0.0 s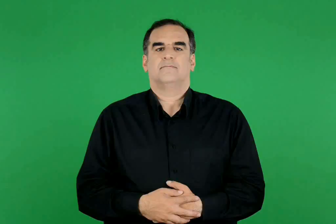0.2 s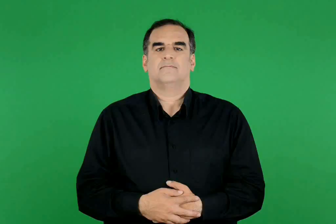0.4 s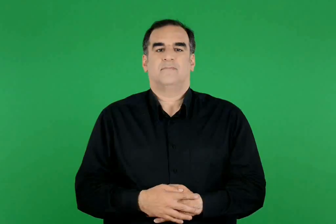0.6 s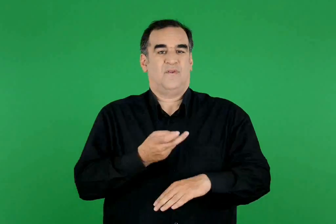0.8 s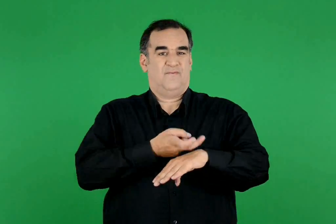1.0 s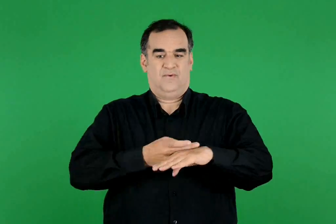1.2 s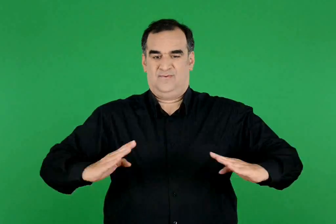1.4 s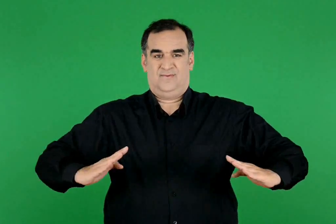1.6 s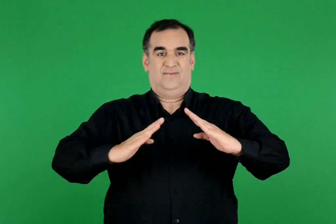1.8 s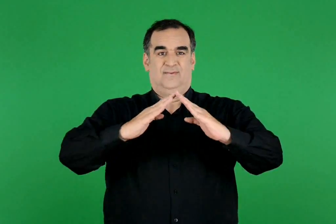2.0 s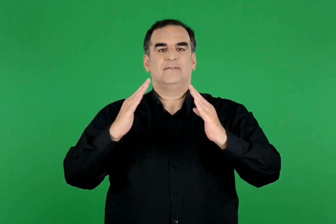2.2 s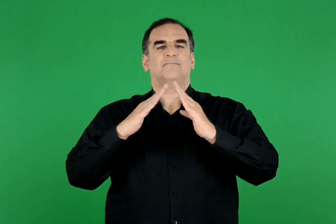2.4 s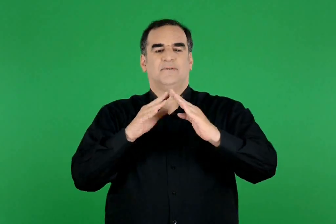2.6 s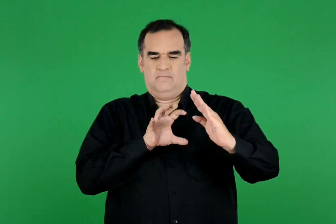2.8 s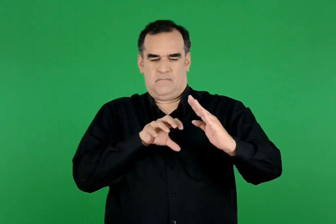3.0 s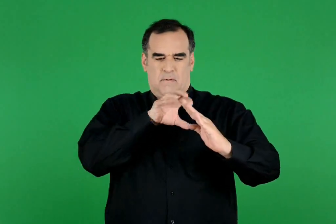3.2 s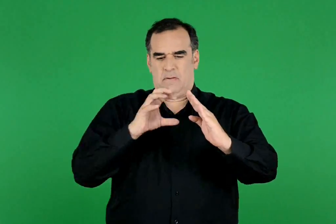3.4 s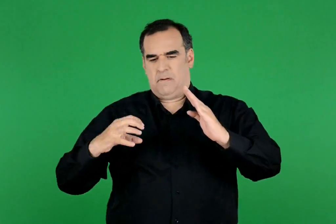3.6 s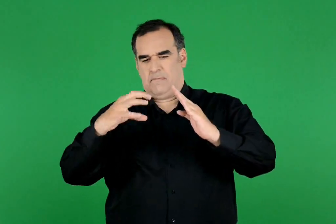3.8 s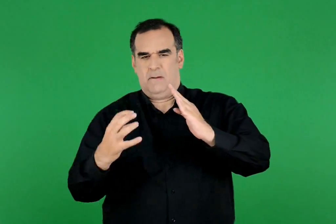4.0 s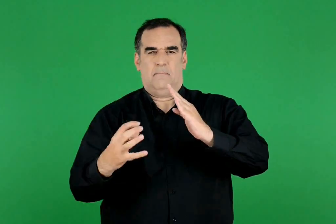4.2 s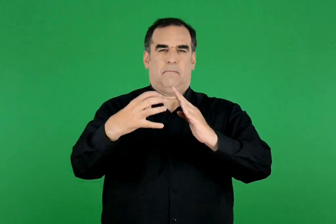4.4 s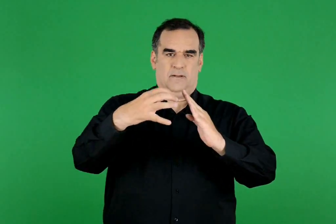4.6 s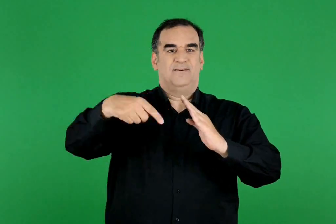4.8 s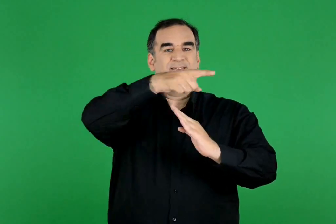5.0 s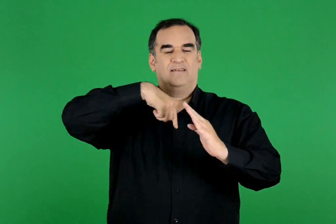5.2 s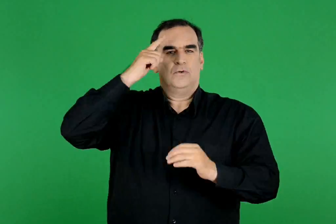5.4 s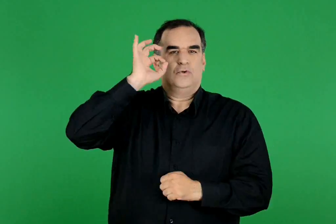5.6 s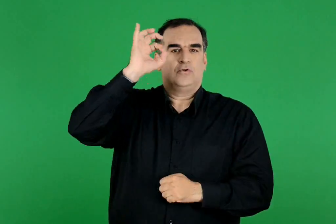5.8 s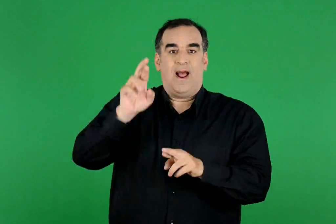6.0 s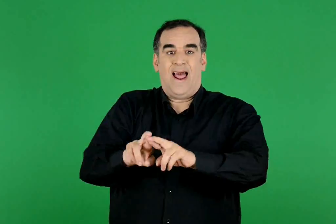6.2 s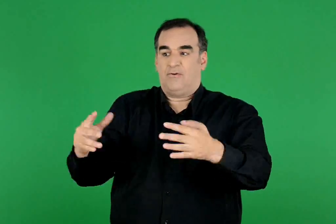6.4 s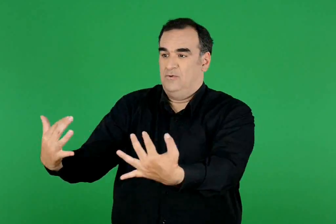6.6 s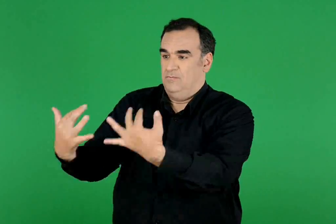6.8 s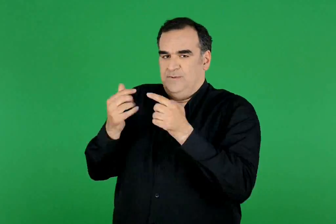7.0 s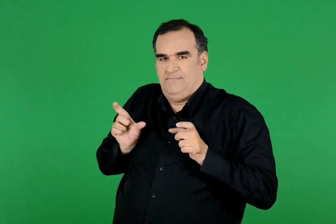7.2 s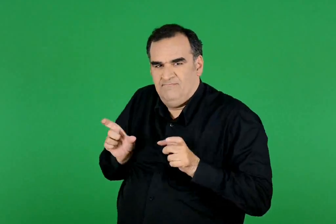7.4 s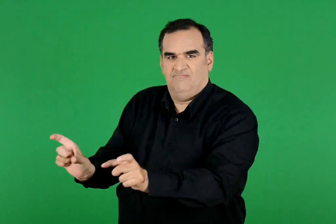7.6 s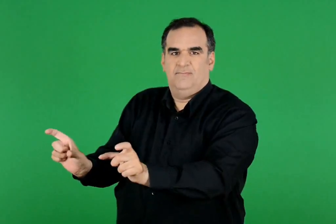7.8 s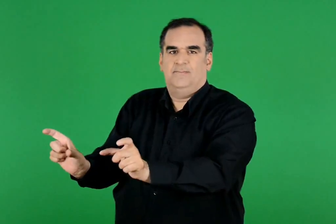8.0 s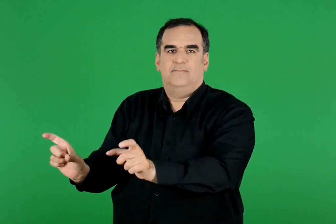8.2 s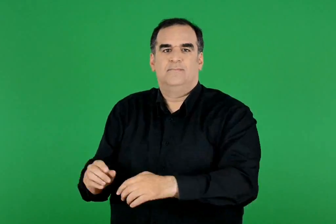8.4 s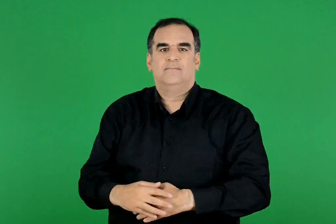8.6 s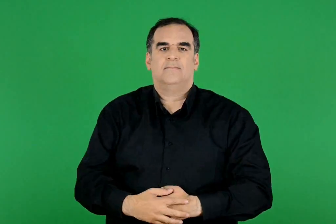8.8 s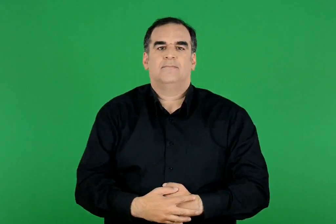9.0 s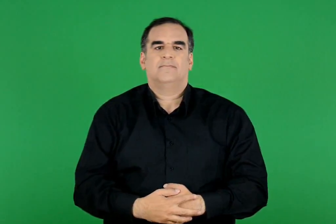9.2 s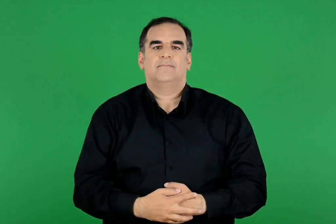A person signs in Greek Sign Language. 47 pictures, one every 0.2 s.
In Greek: τα σπίτια σκαρφάλωναν στις κορυφές των βουνών , για να προφυλάσσονται από τις εχθρικές επιδρομές
